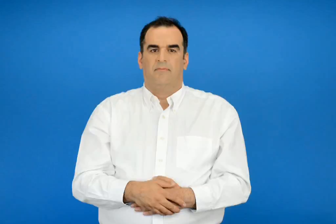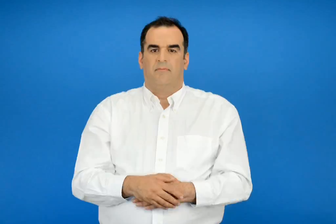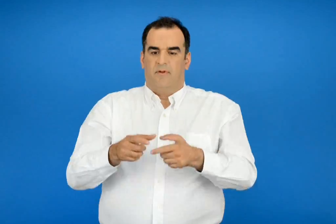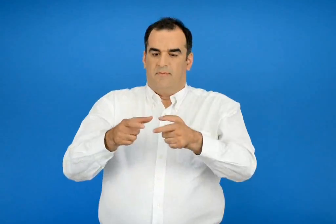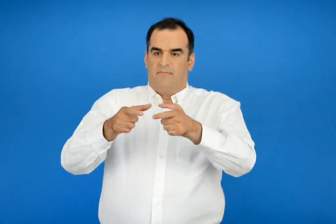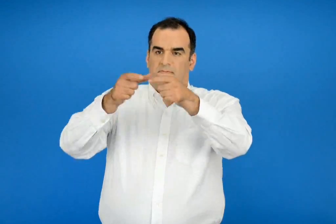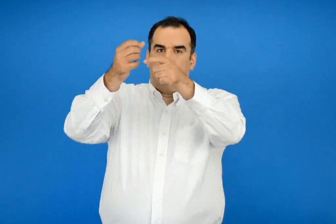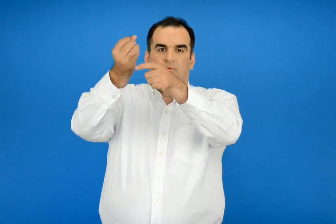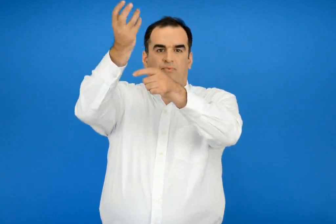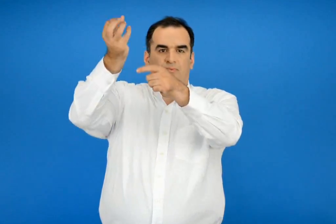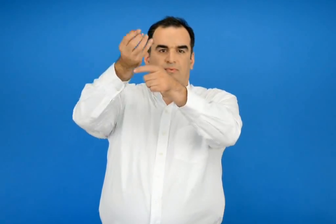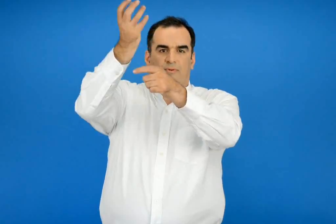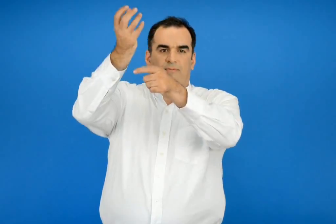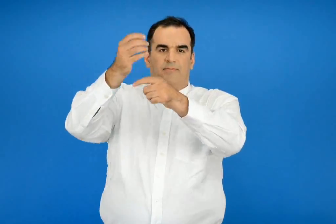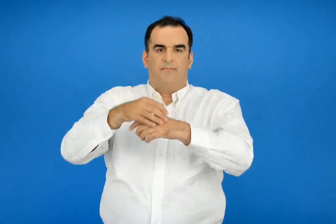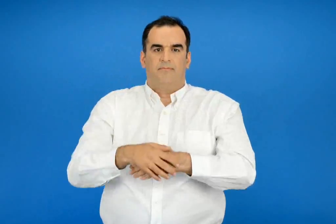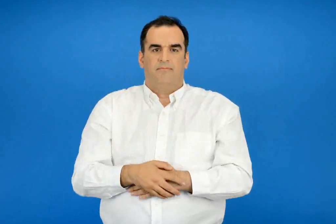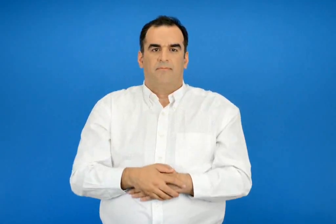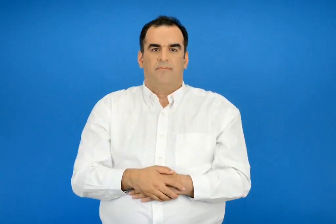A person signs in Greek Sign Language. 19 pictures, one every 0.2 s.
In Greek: καπνοδόχος
